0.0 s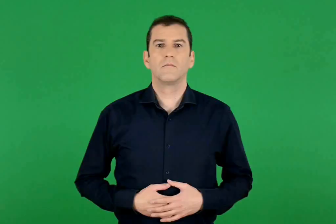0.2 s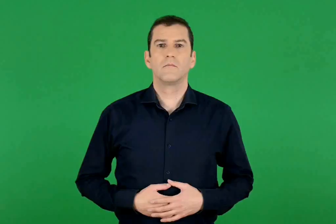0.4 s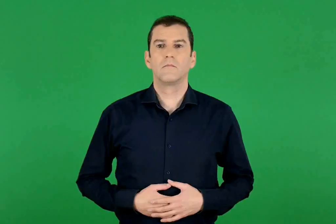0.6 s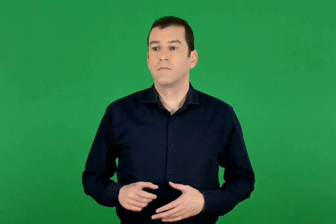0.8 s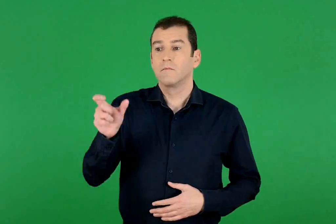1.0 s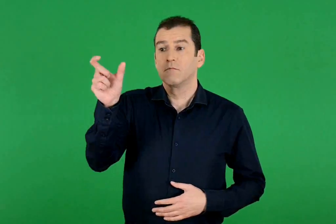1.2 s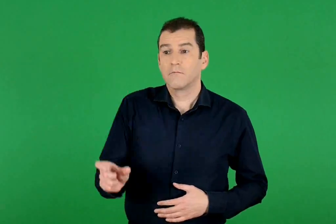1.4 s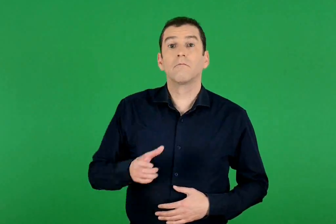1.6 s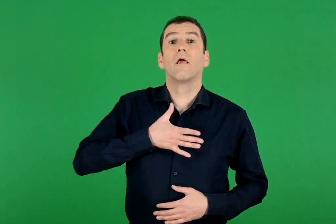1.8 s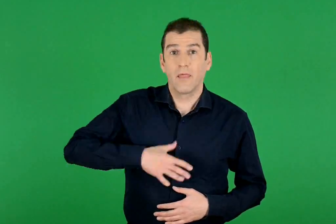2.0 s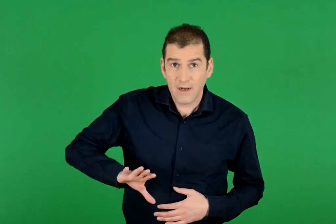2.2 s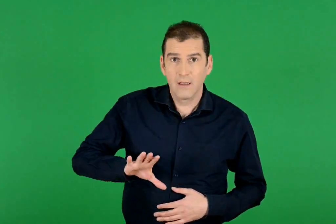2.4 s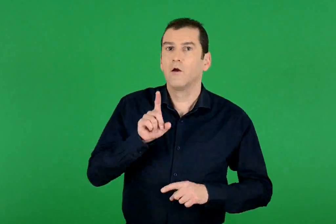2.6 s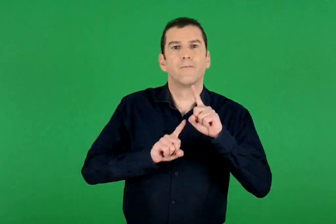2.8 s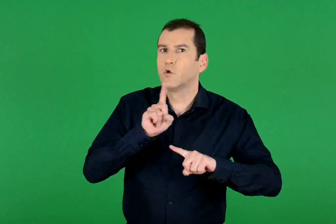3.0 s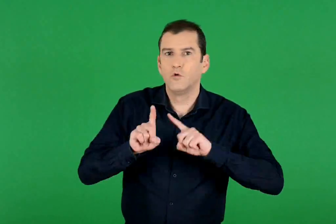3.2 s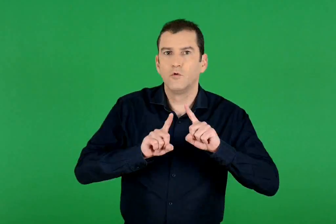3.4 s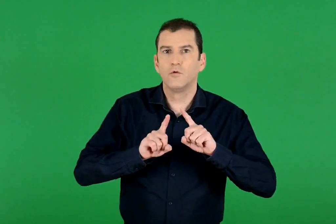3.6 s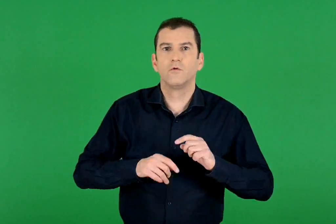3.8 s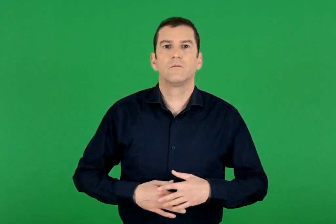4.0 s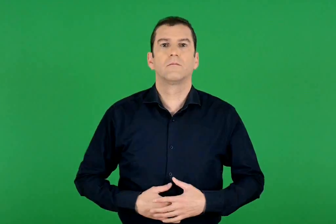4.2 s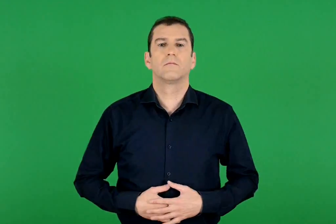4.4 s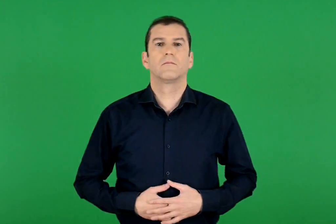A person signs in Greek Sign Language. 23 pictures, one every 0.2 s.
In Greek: ποιος θέλει ;
